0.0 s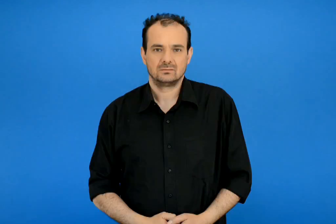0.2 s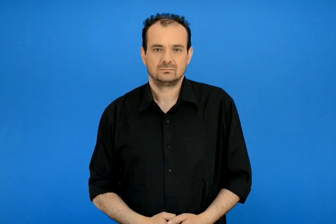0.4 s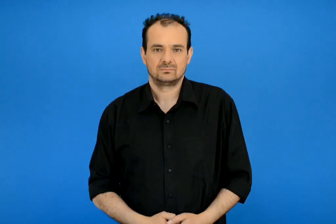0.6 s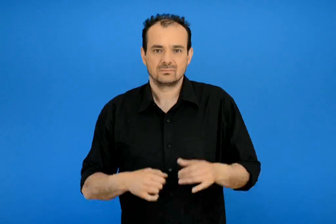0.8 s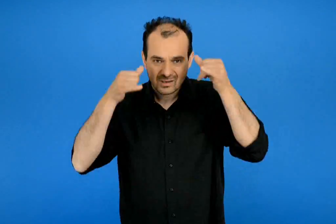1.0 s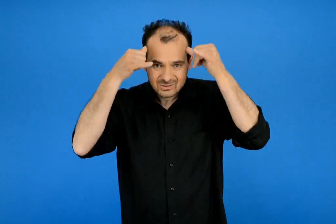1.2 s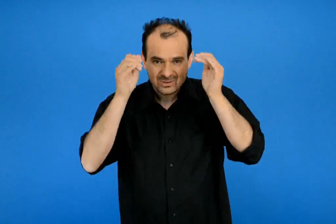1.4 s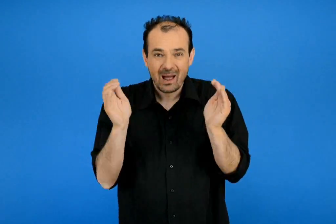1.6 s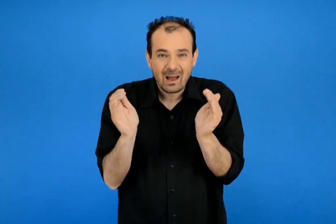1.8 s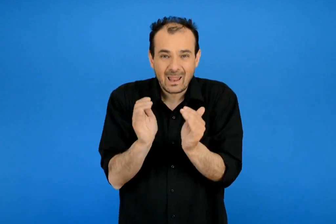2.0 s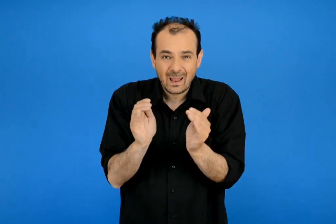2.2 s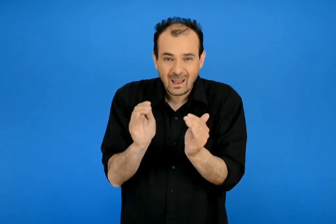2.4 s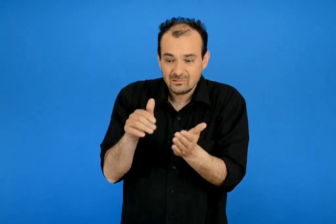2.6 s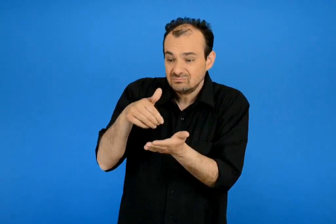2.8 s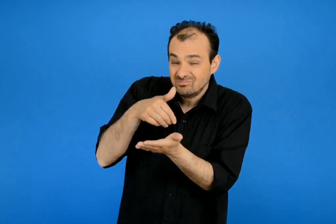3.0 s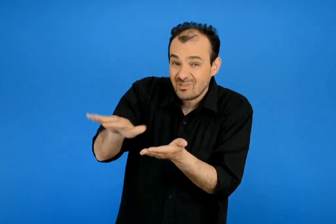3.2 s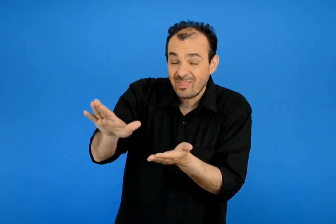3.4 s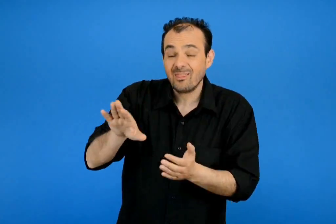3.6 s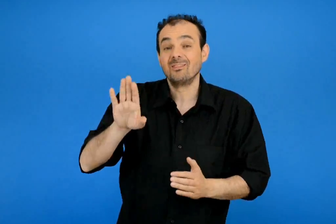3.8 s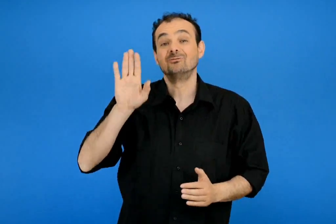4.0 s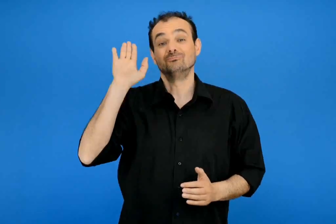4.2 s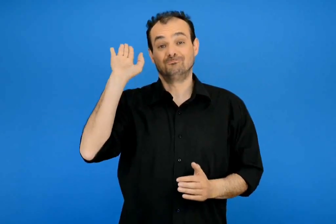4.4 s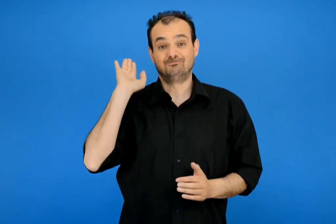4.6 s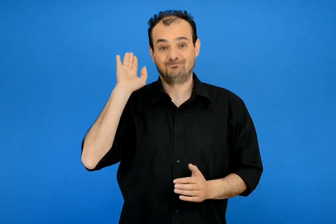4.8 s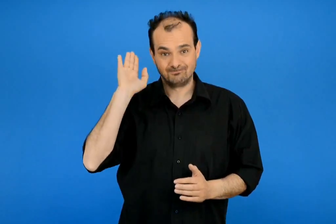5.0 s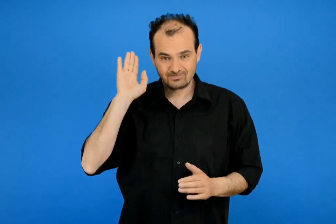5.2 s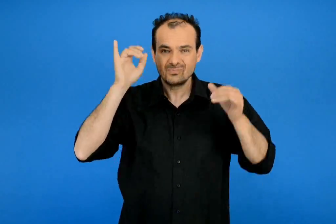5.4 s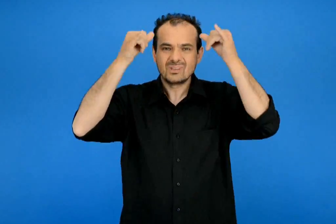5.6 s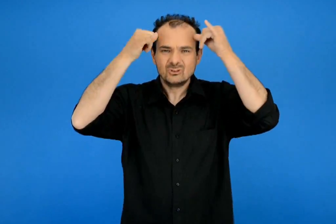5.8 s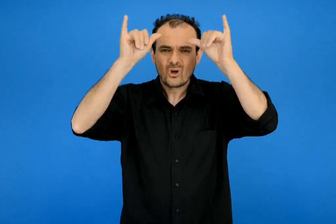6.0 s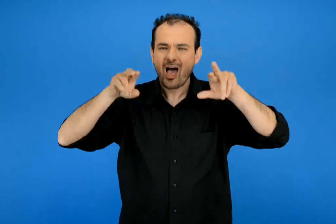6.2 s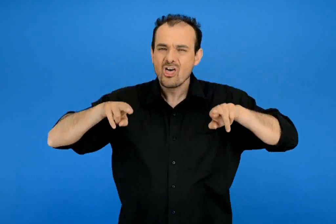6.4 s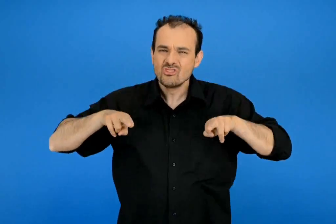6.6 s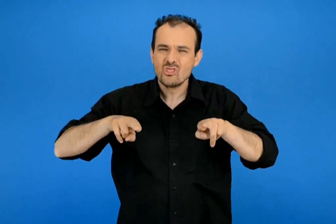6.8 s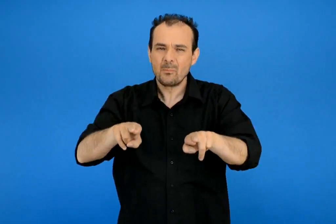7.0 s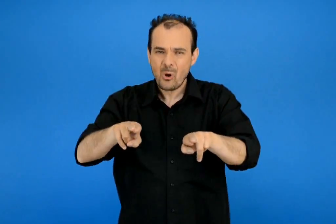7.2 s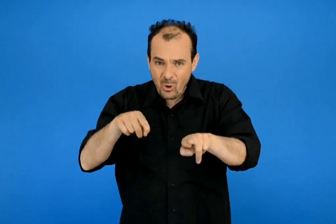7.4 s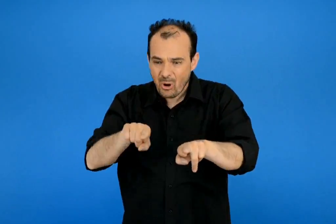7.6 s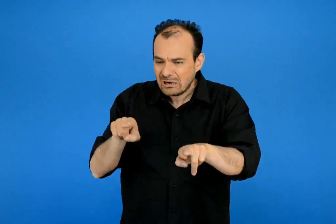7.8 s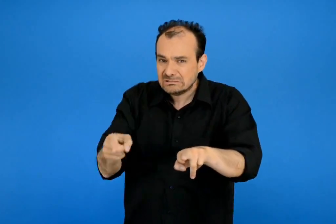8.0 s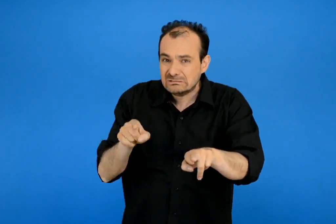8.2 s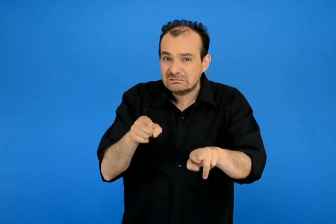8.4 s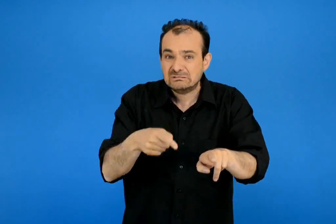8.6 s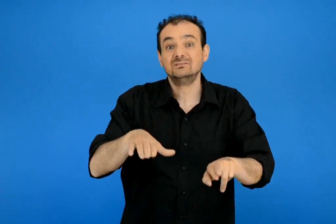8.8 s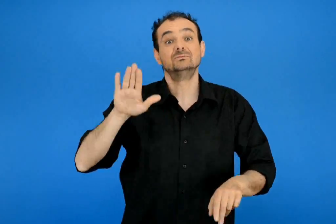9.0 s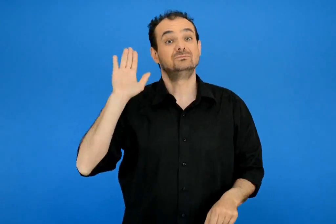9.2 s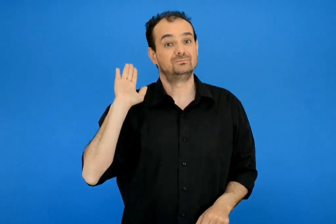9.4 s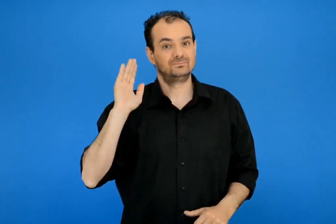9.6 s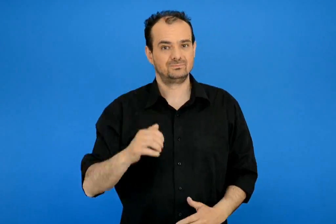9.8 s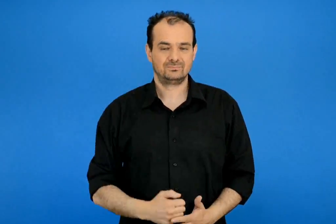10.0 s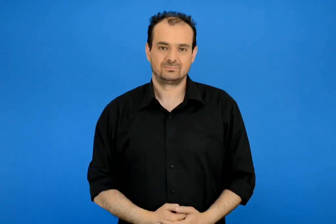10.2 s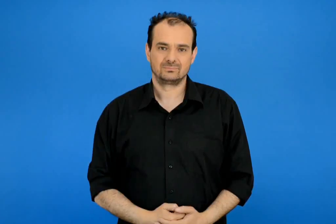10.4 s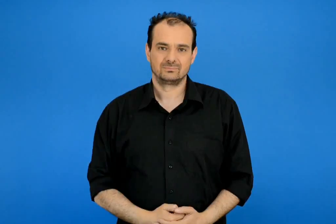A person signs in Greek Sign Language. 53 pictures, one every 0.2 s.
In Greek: δεν εγκαταλείπω το ζωάκι μου δεν κακομεταχειρίζομαι τα αδέσποτα ζώα
